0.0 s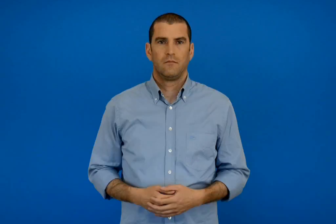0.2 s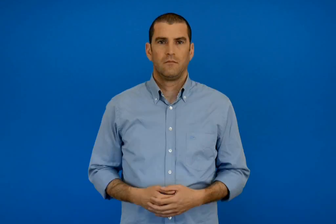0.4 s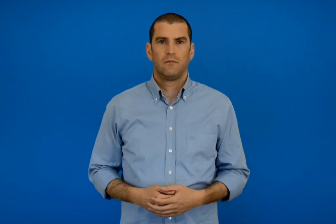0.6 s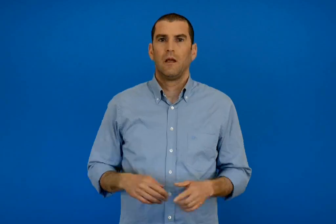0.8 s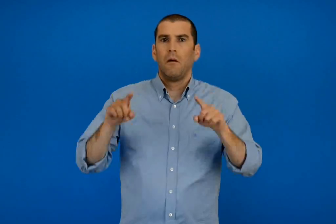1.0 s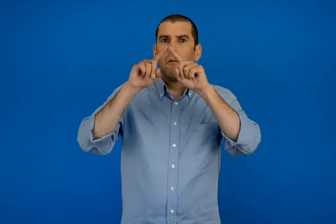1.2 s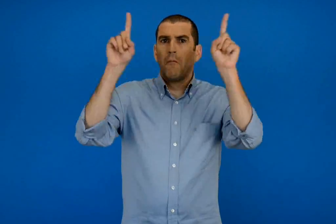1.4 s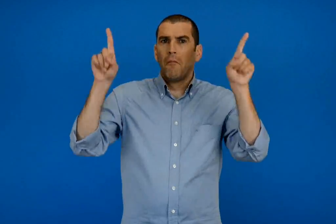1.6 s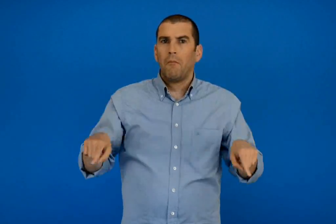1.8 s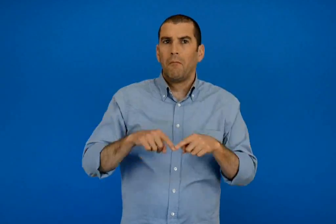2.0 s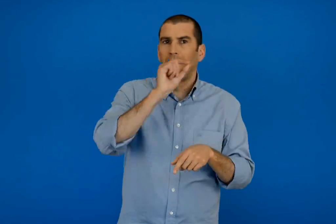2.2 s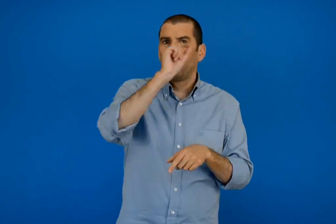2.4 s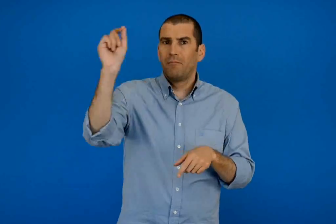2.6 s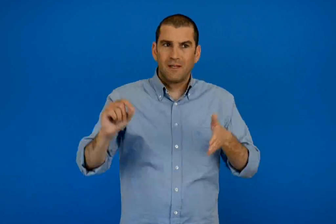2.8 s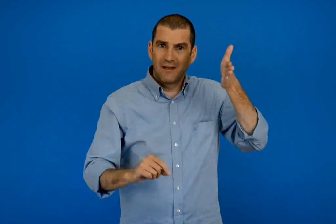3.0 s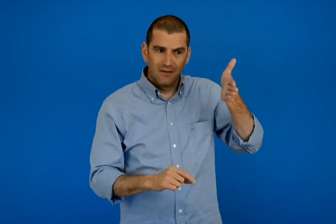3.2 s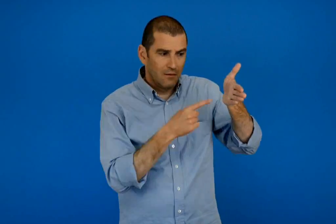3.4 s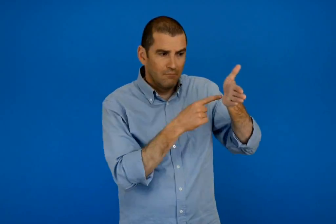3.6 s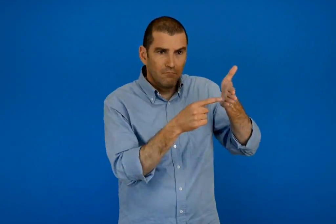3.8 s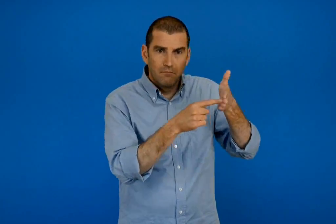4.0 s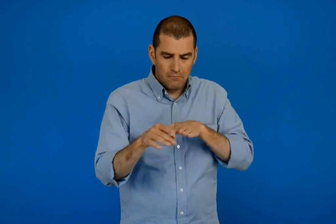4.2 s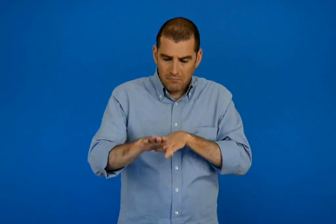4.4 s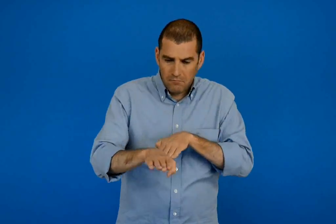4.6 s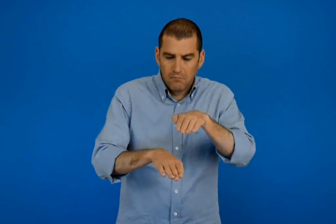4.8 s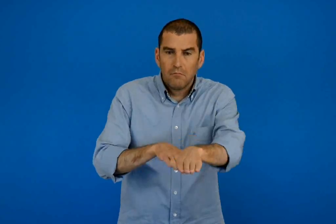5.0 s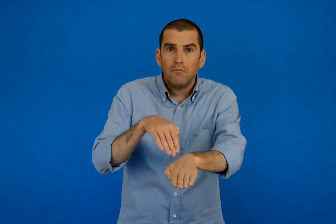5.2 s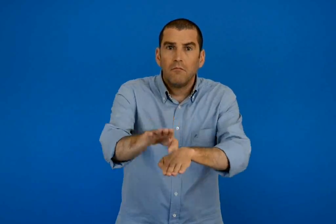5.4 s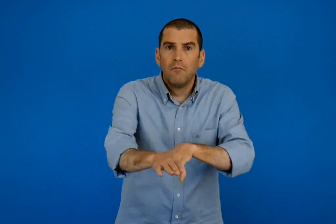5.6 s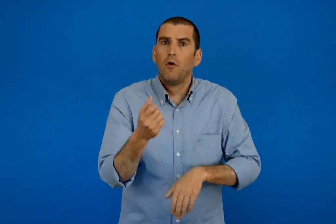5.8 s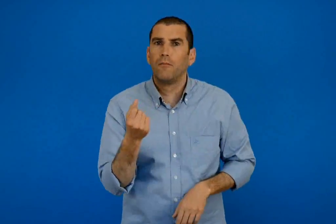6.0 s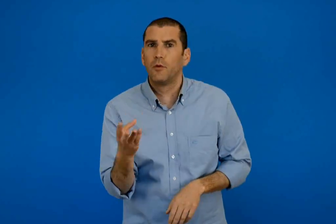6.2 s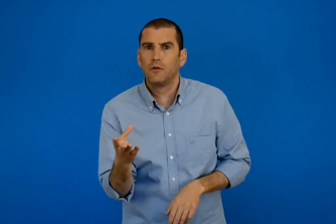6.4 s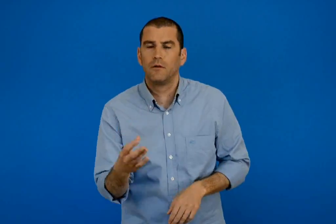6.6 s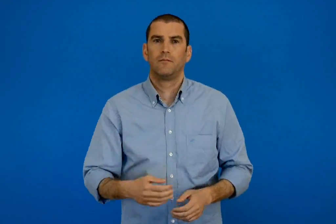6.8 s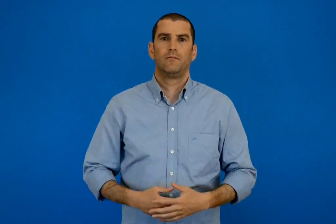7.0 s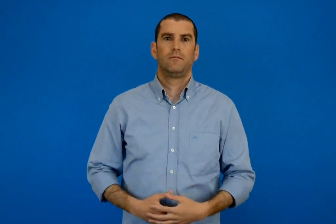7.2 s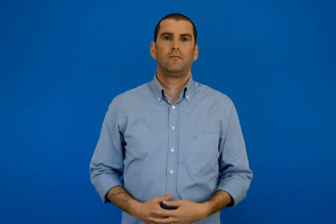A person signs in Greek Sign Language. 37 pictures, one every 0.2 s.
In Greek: πόσες πατούσες είναι ο πίνακας ;
